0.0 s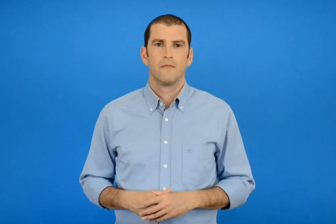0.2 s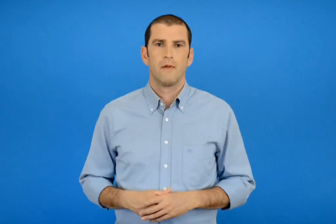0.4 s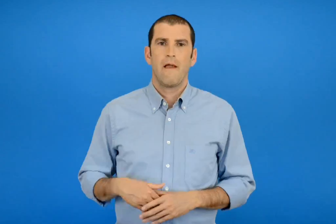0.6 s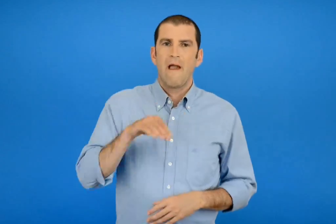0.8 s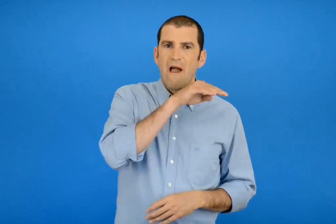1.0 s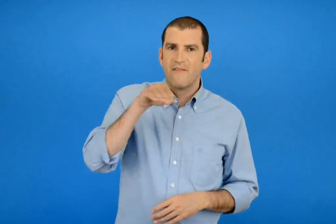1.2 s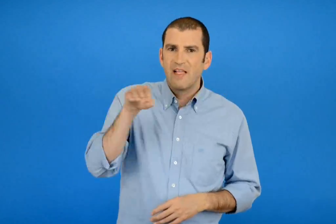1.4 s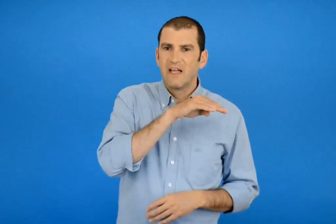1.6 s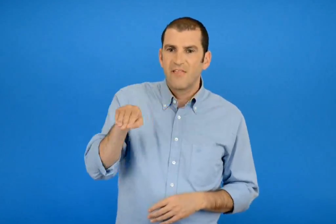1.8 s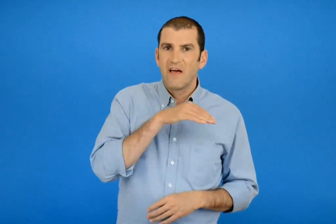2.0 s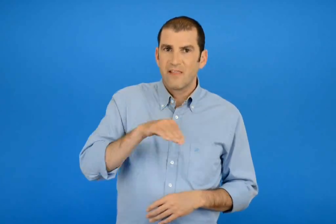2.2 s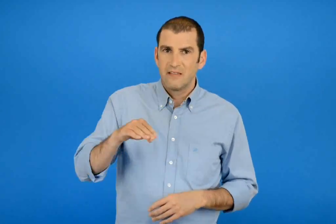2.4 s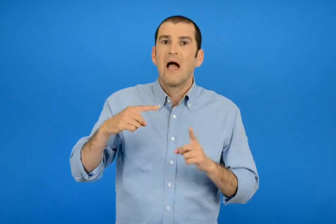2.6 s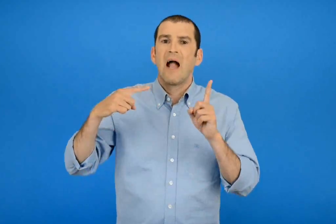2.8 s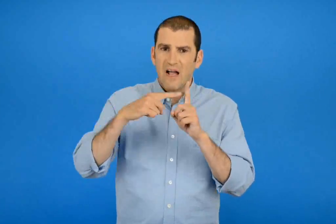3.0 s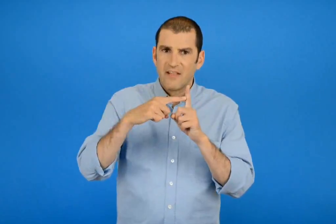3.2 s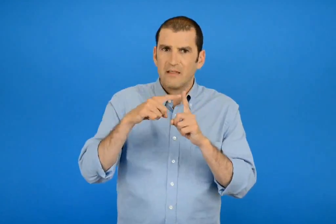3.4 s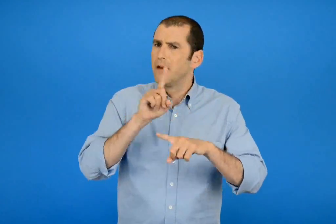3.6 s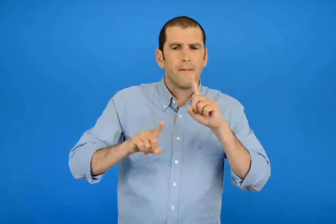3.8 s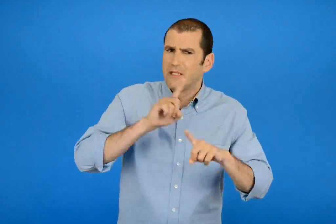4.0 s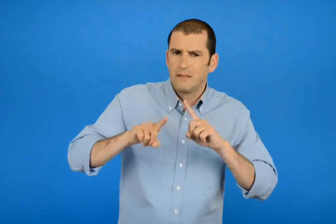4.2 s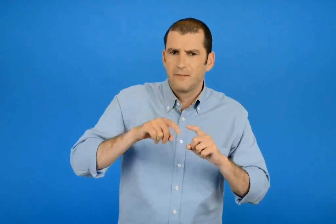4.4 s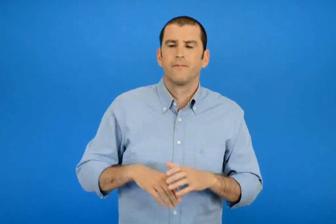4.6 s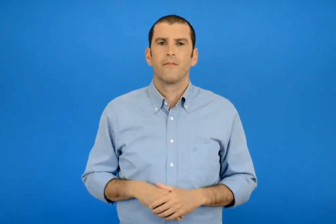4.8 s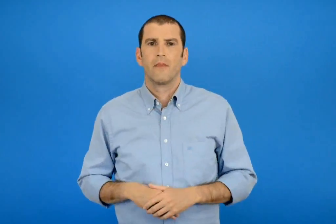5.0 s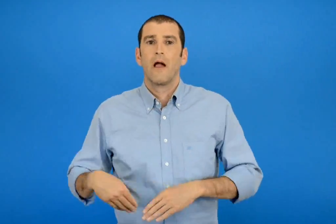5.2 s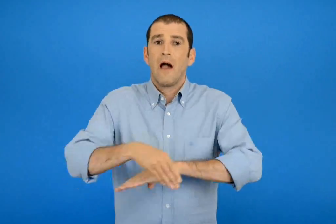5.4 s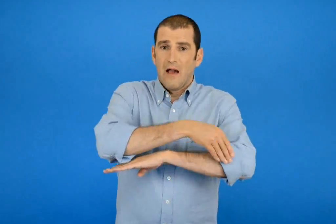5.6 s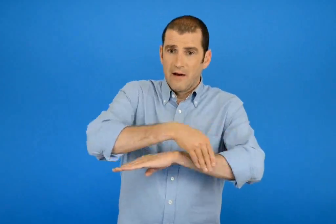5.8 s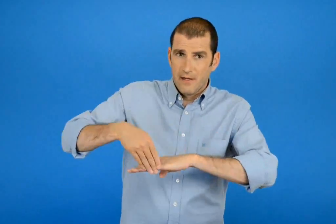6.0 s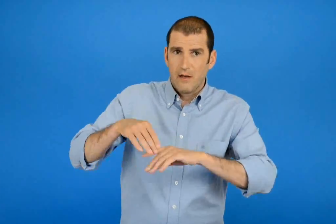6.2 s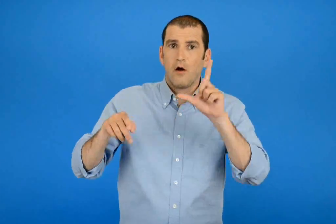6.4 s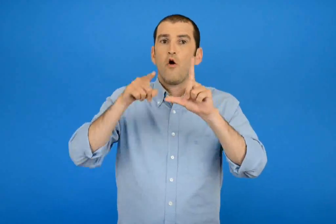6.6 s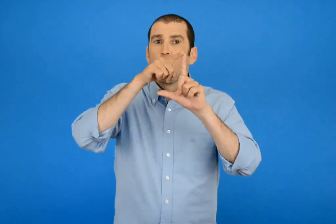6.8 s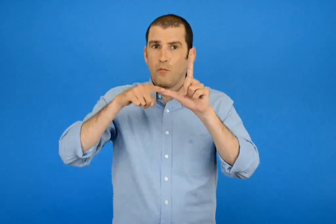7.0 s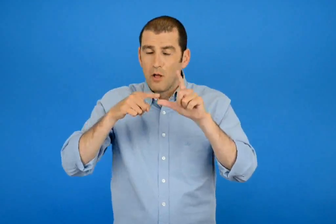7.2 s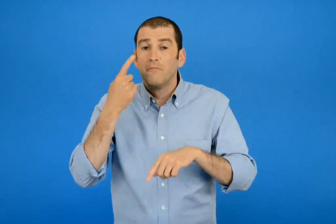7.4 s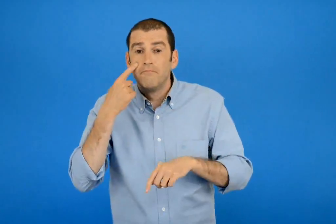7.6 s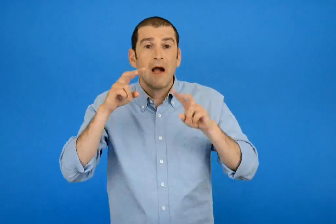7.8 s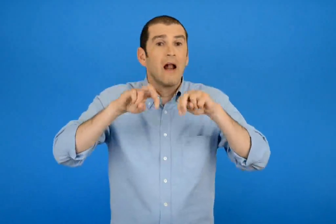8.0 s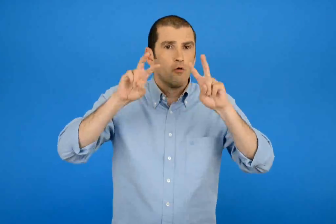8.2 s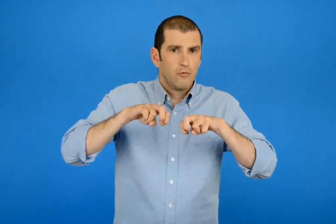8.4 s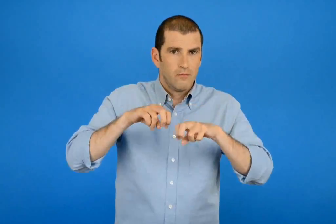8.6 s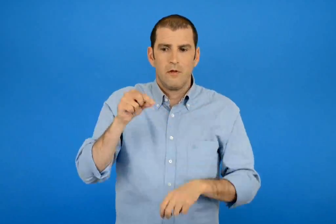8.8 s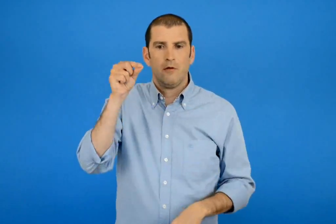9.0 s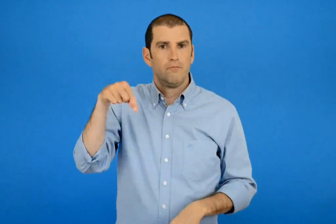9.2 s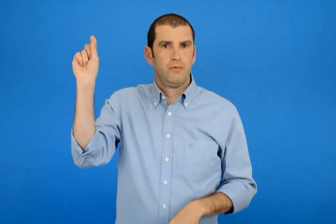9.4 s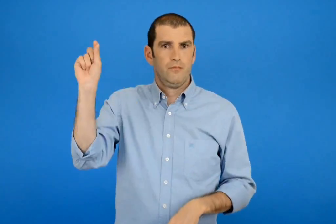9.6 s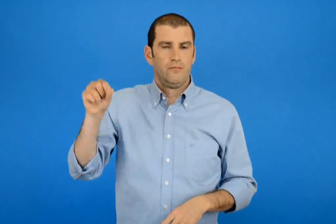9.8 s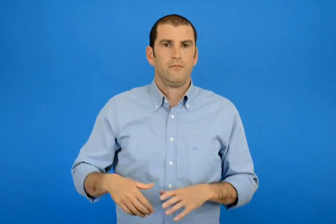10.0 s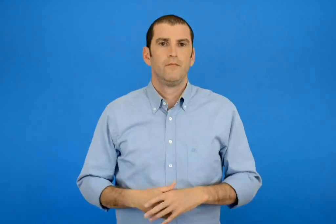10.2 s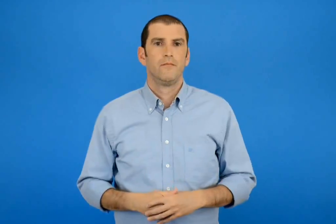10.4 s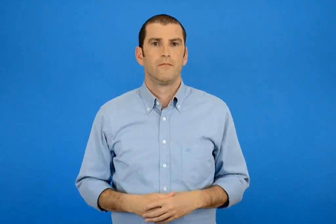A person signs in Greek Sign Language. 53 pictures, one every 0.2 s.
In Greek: ποιές ευθείες είναι κάθετες ; ελέγχω με το χάρακα και τον γνώμονα βάζω √
